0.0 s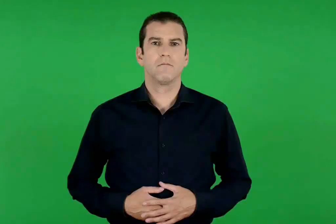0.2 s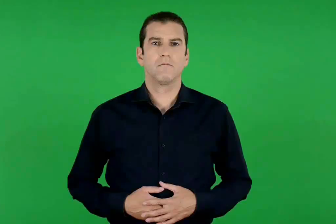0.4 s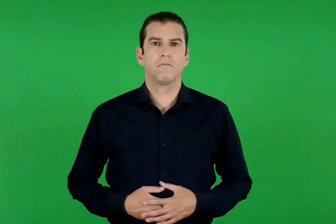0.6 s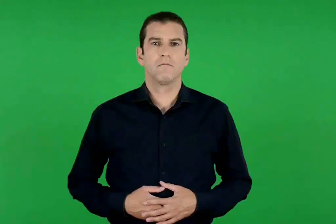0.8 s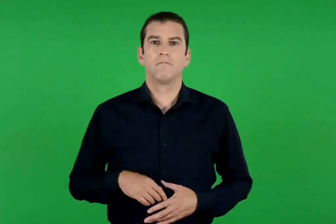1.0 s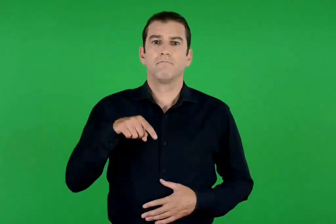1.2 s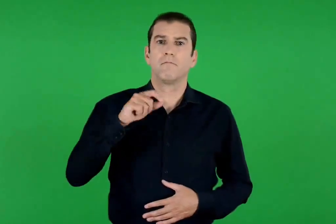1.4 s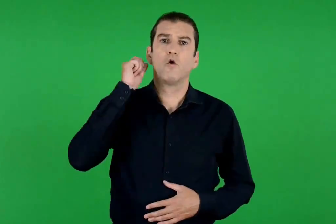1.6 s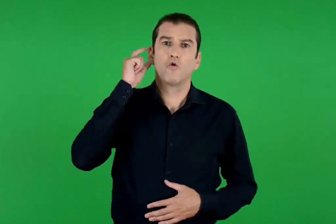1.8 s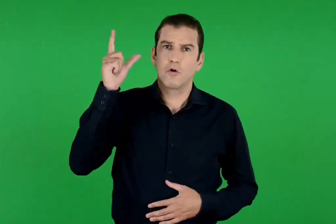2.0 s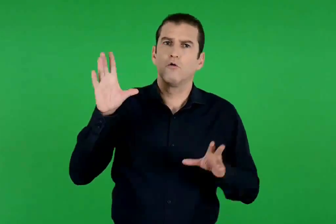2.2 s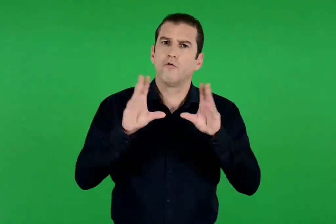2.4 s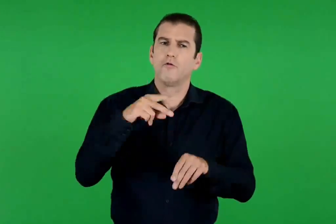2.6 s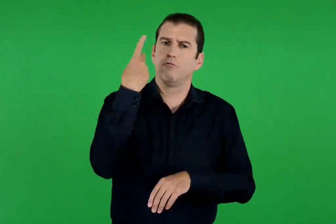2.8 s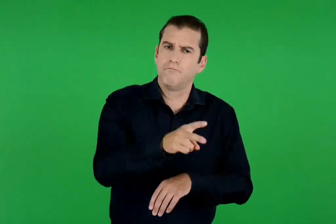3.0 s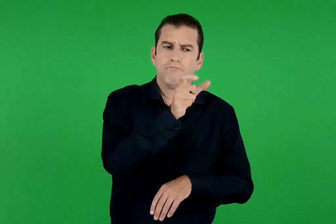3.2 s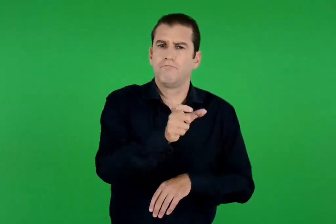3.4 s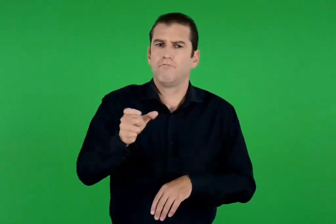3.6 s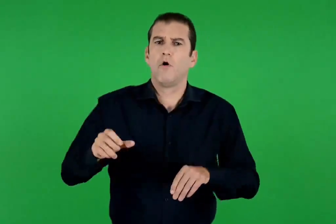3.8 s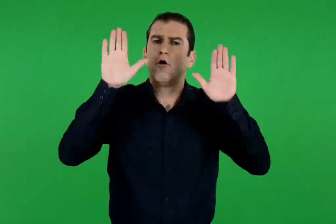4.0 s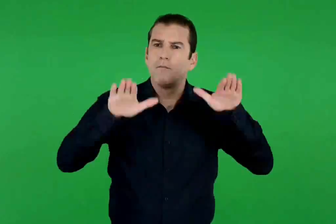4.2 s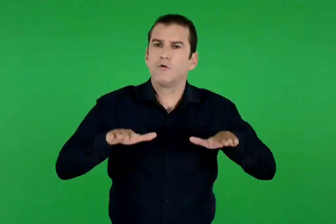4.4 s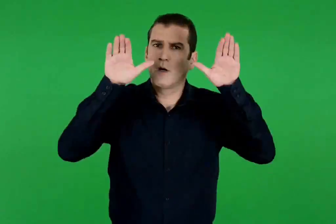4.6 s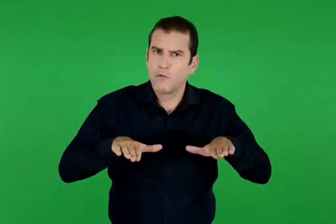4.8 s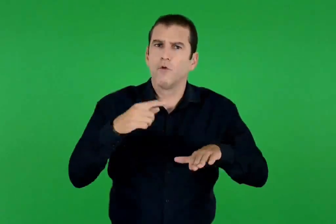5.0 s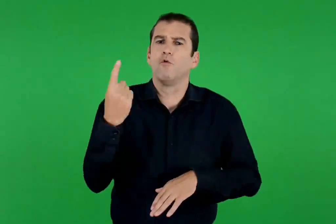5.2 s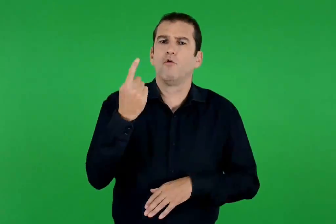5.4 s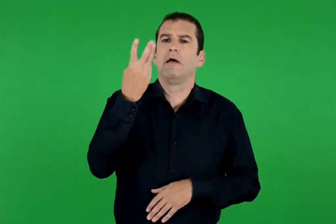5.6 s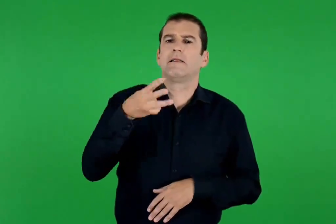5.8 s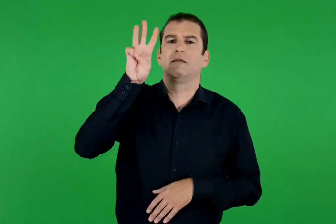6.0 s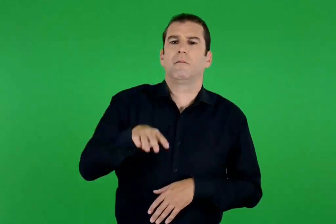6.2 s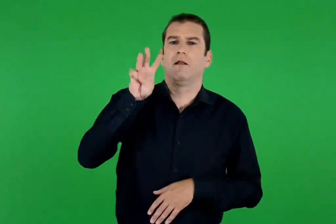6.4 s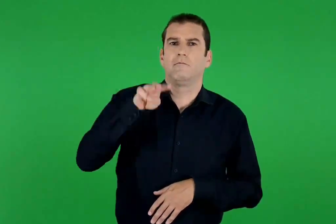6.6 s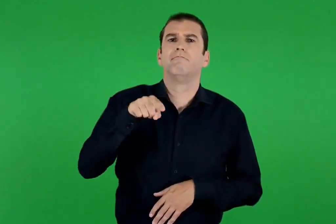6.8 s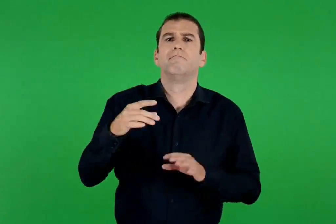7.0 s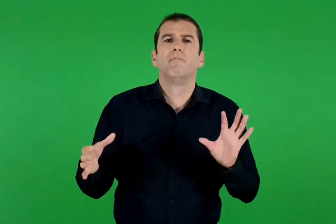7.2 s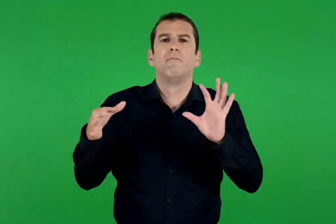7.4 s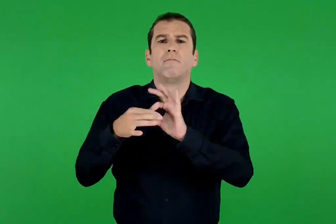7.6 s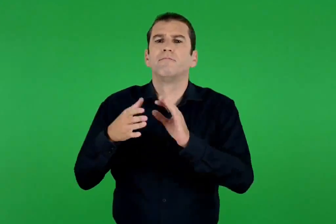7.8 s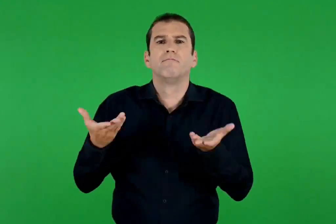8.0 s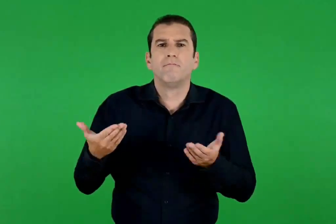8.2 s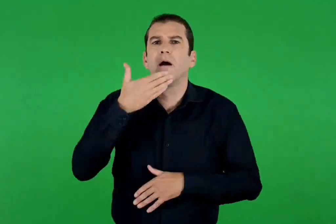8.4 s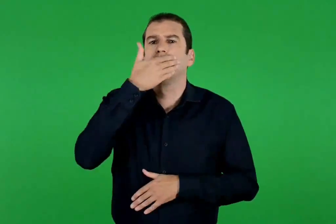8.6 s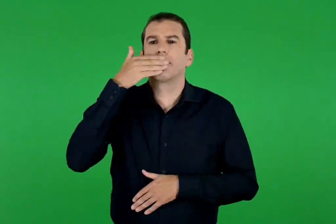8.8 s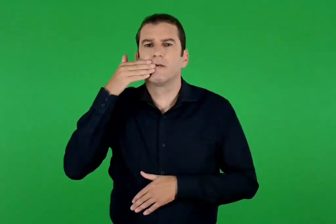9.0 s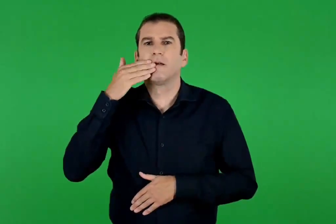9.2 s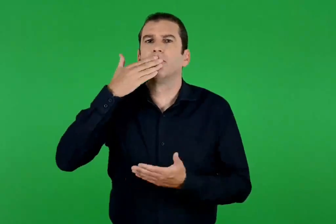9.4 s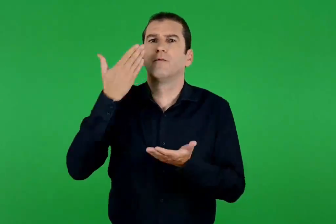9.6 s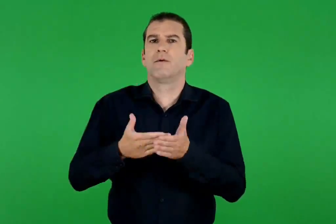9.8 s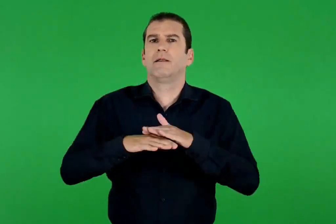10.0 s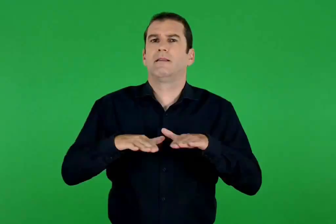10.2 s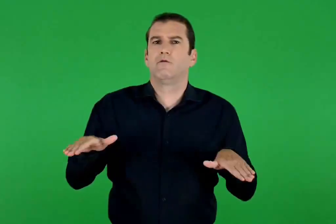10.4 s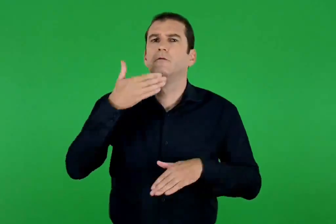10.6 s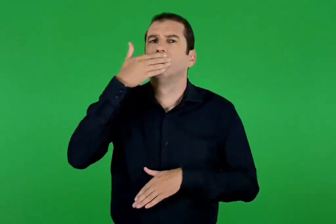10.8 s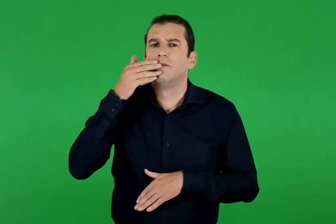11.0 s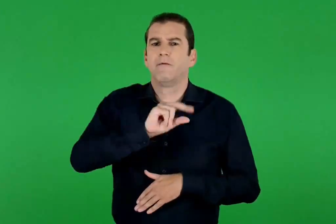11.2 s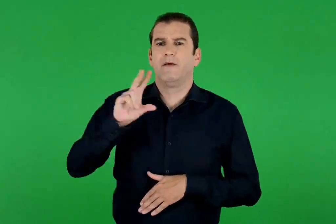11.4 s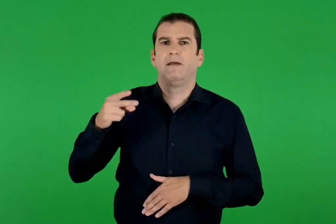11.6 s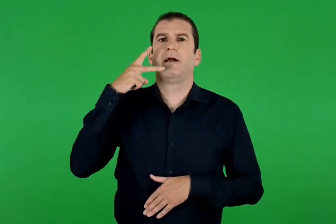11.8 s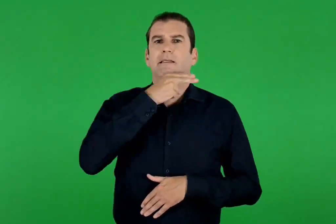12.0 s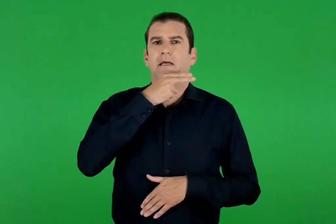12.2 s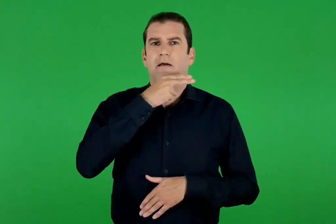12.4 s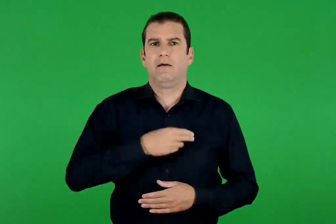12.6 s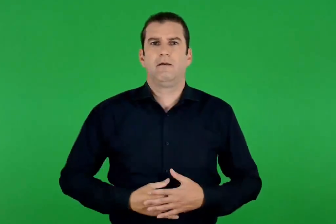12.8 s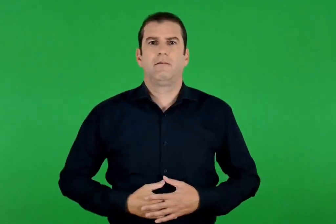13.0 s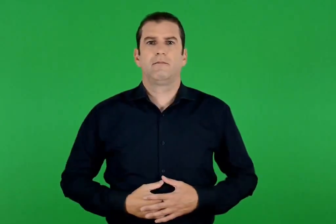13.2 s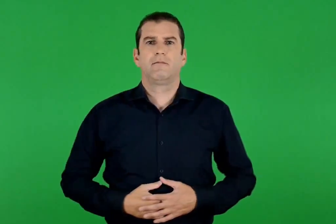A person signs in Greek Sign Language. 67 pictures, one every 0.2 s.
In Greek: είναι γιορτή των μουσουλμάνων που κρατάει τρεις μέρες και συνδέεται με το τέλος του ραμαζανιού , δηλαδή της νηστείας τους
